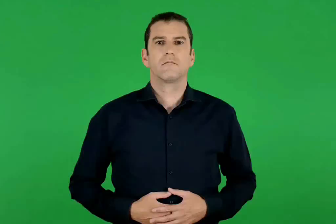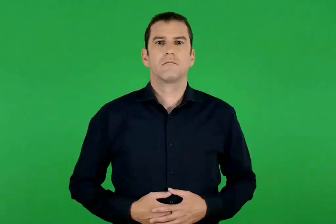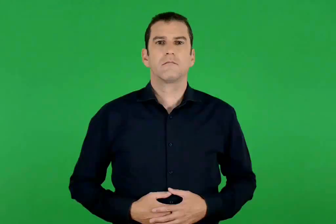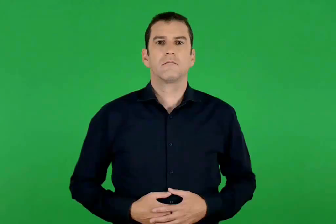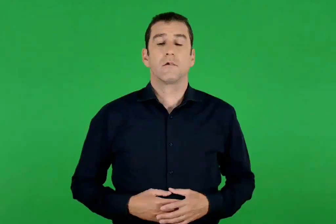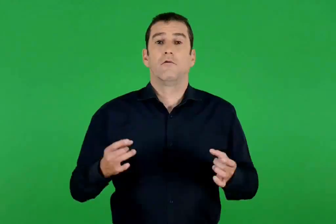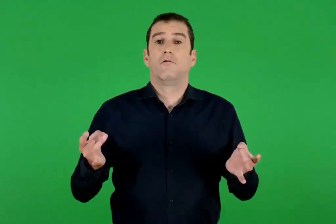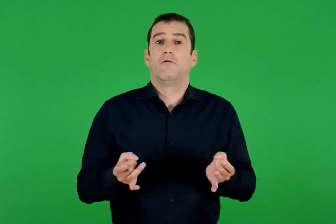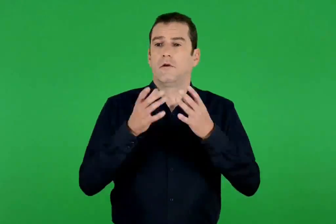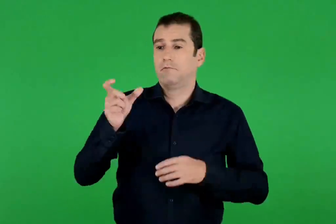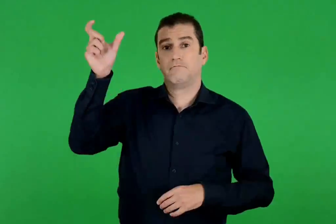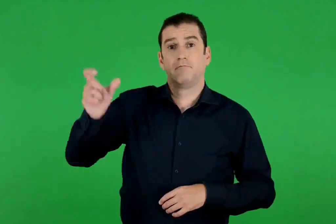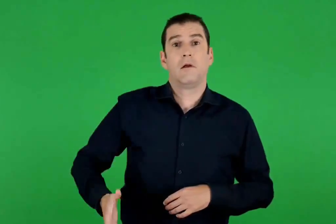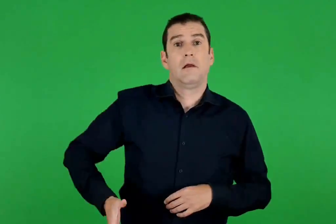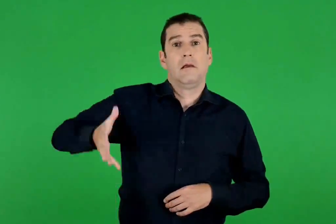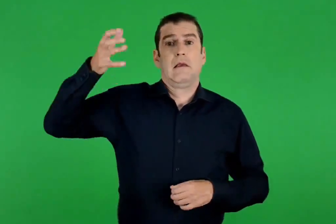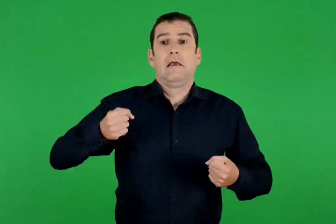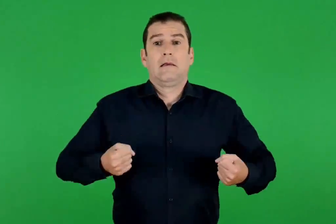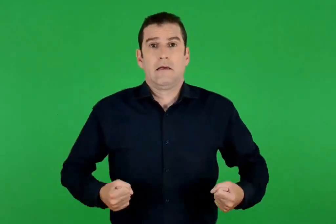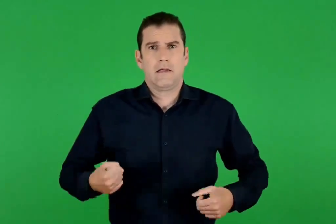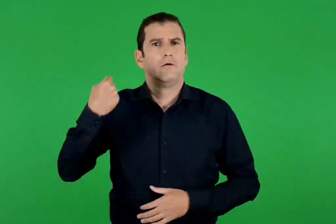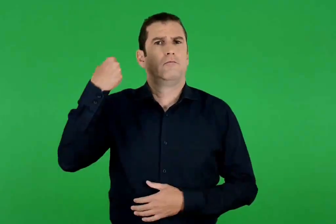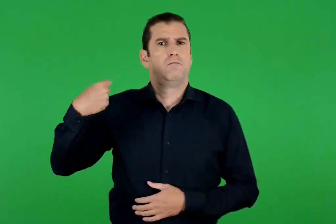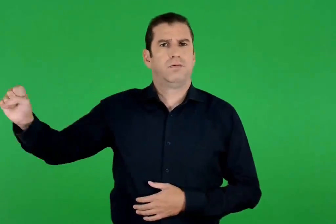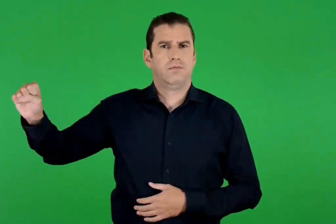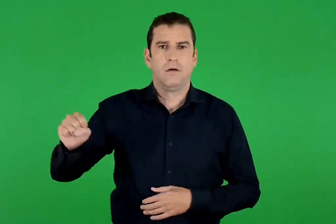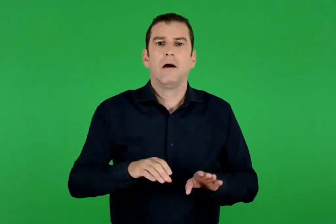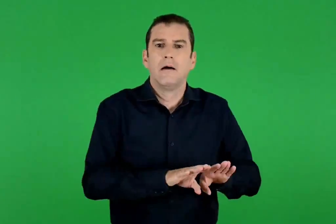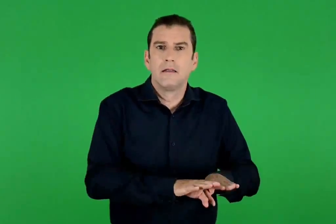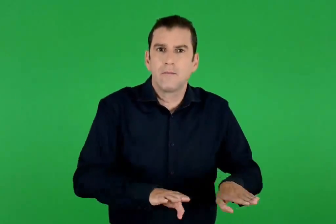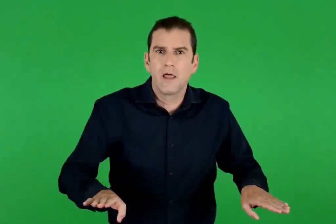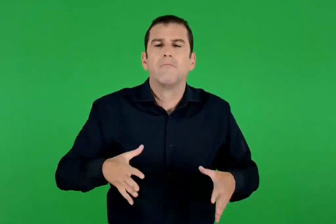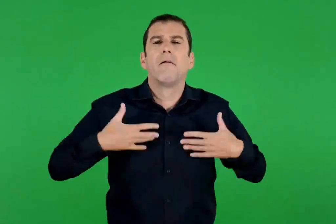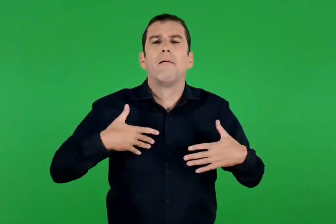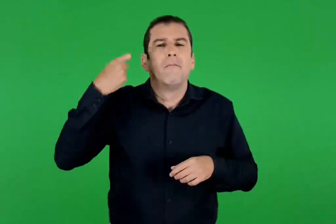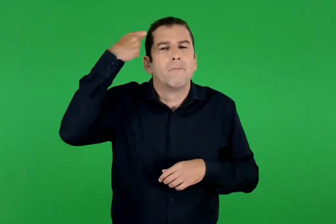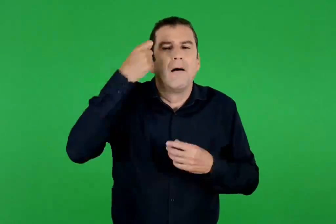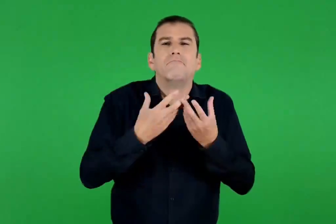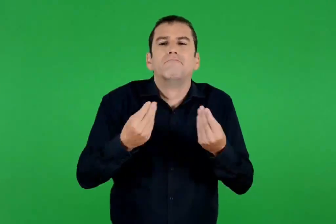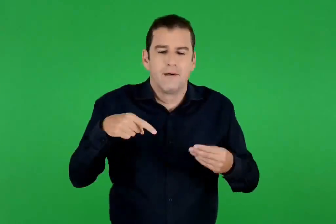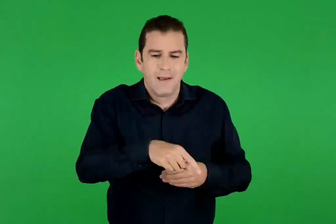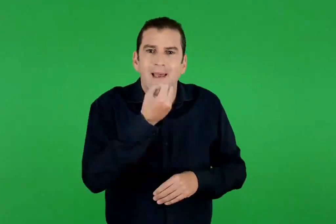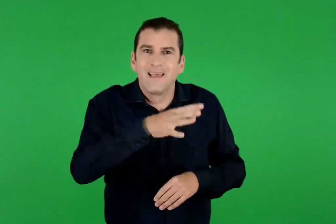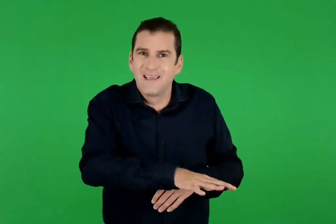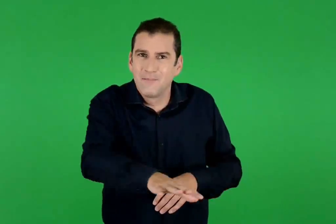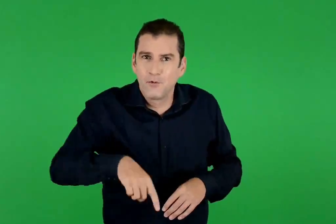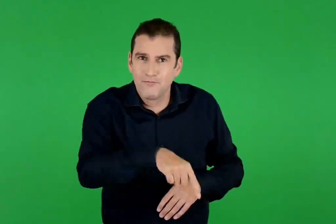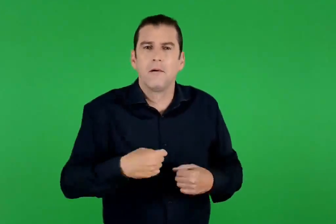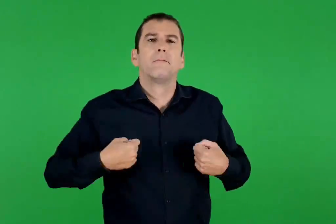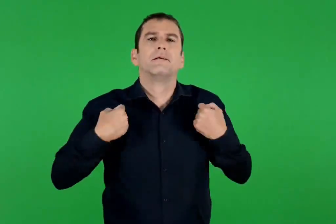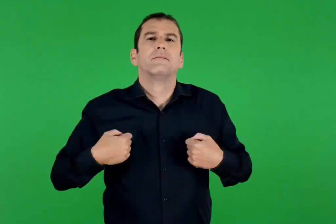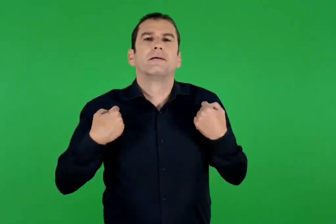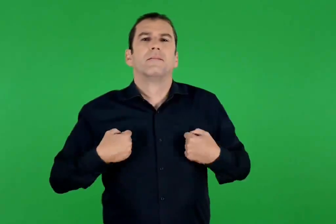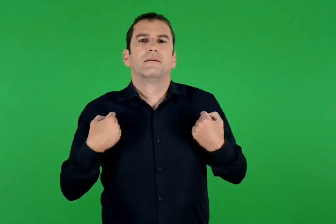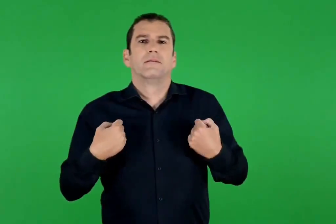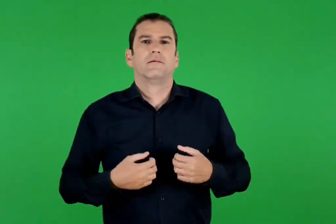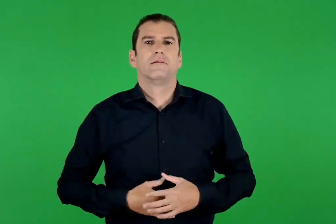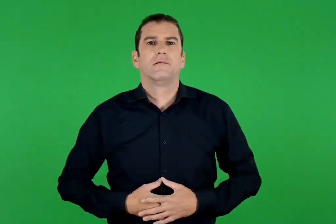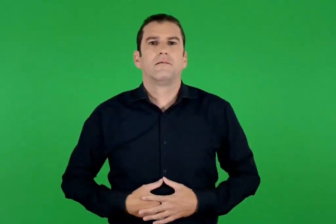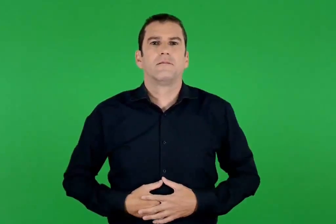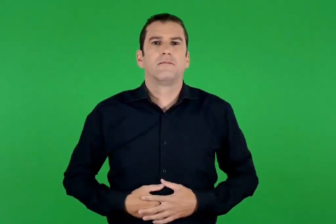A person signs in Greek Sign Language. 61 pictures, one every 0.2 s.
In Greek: όταν ο γίγαντας έλειπε τα παιδιά χαίρονταν πολύ να παίζουν στον κήπο του
